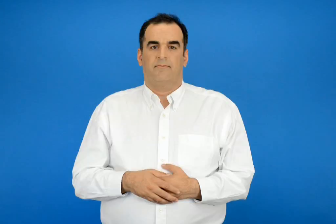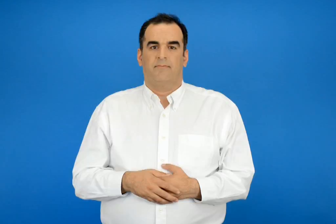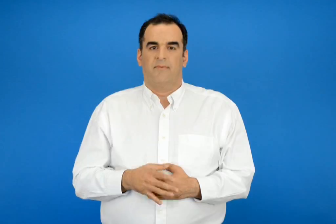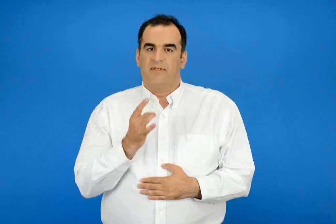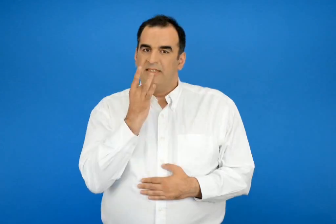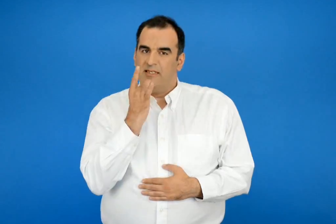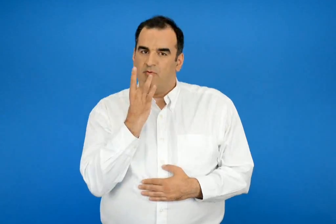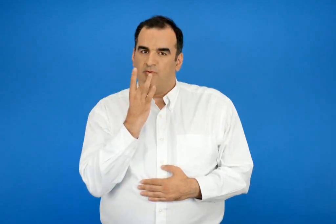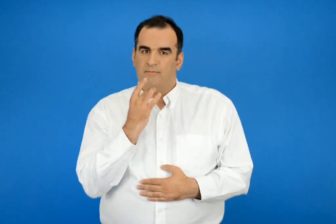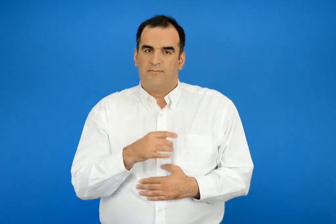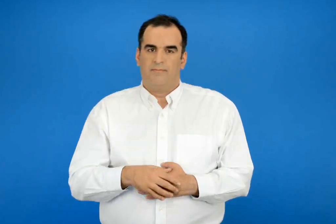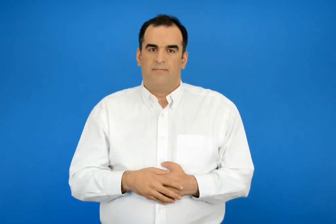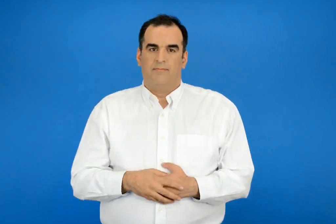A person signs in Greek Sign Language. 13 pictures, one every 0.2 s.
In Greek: σκληρός
